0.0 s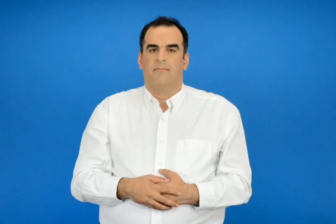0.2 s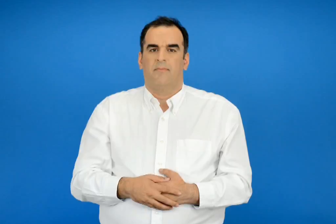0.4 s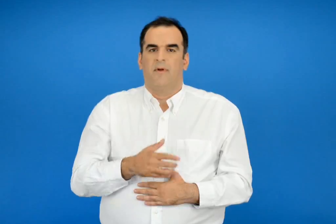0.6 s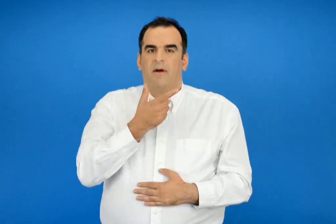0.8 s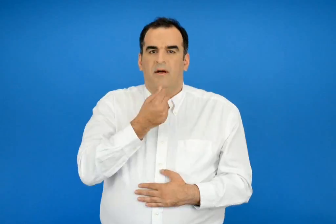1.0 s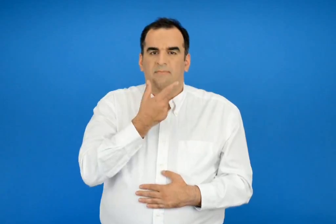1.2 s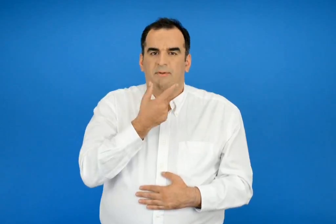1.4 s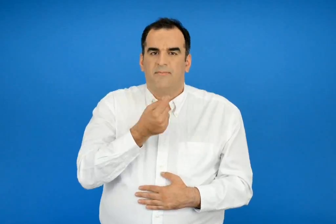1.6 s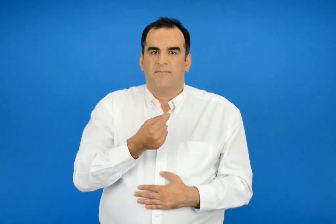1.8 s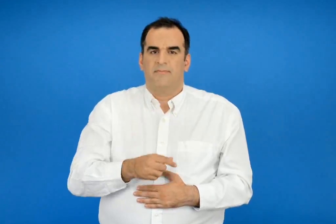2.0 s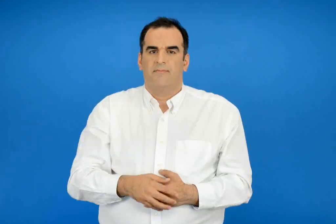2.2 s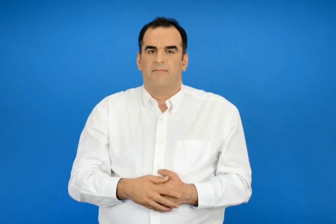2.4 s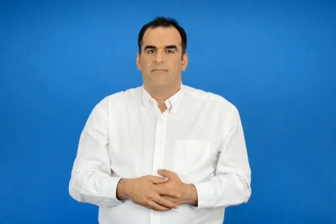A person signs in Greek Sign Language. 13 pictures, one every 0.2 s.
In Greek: άσπροι
